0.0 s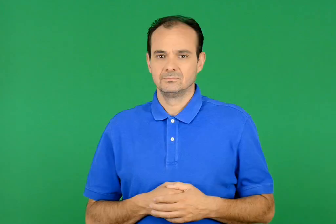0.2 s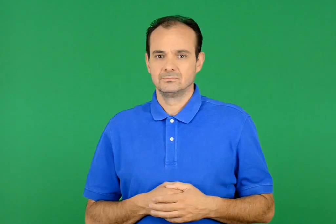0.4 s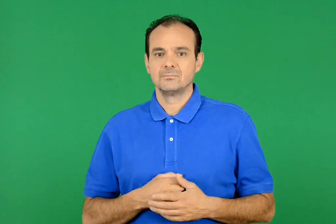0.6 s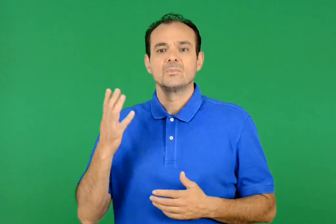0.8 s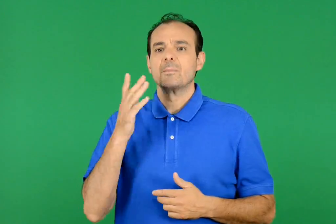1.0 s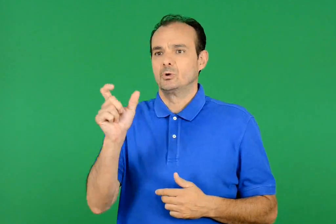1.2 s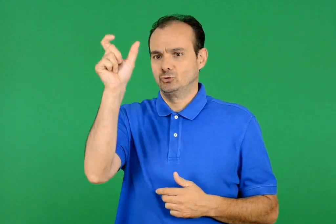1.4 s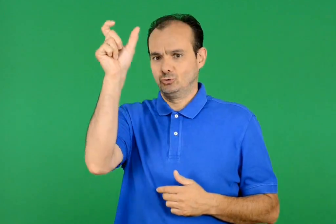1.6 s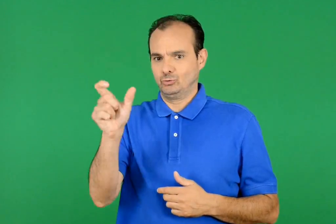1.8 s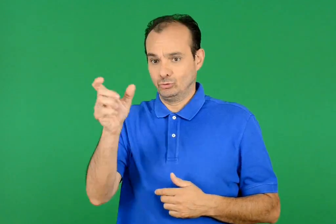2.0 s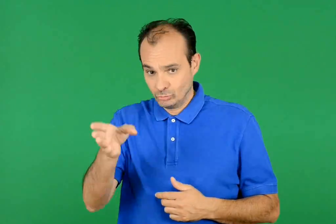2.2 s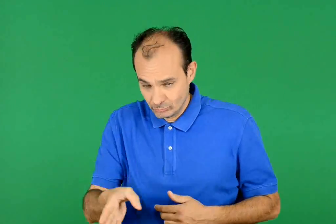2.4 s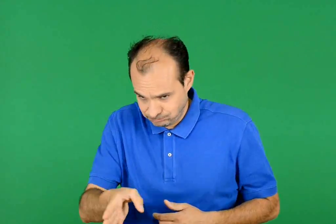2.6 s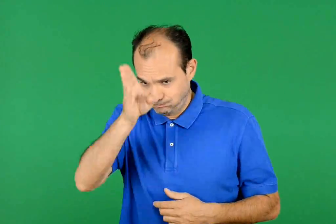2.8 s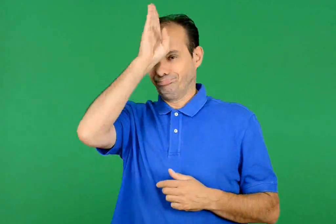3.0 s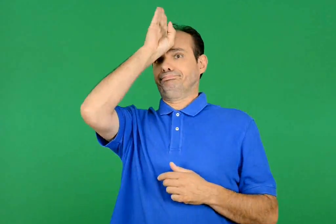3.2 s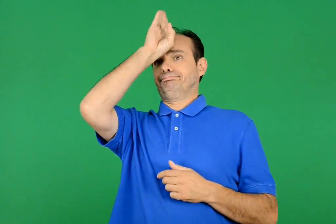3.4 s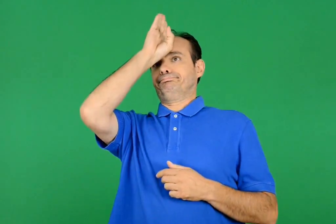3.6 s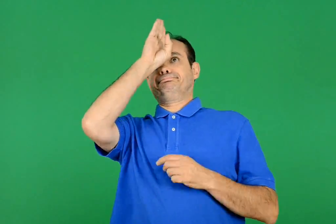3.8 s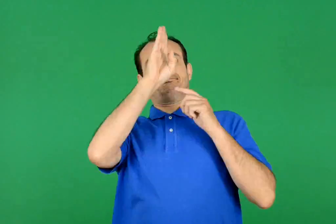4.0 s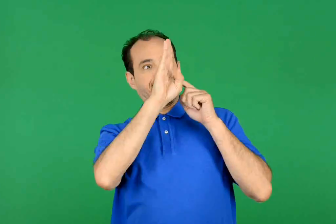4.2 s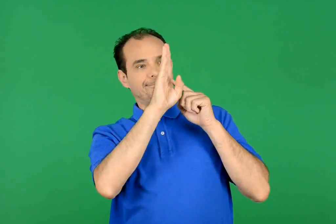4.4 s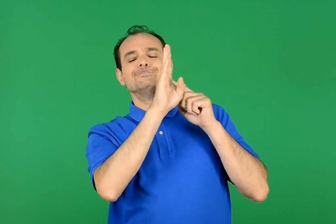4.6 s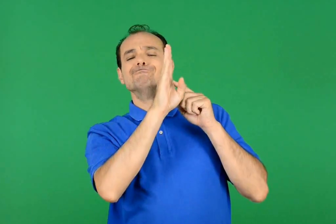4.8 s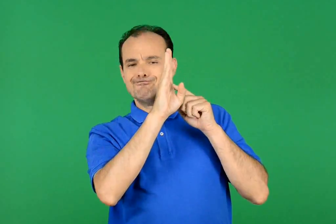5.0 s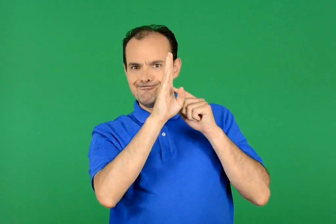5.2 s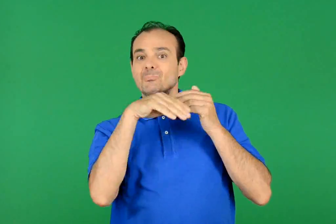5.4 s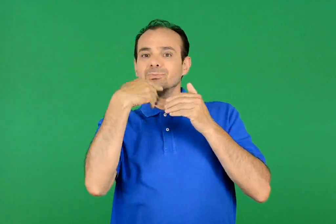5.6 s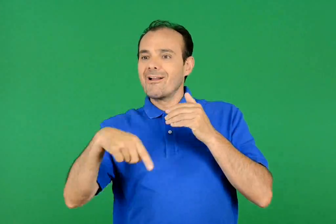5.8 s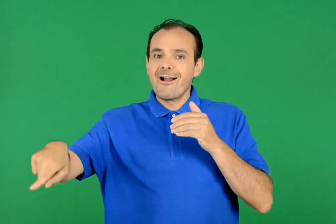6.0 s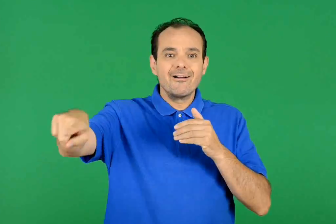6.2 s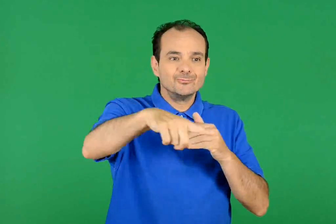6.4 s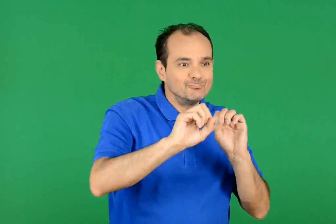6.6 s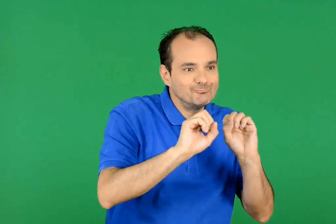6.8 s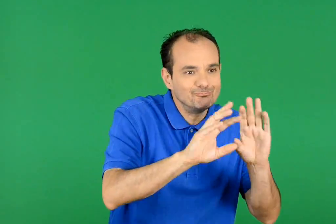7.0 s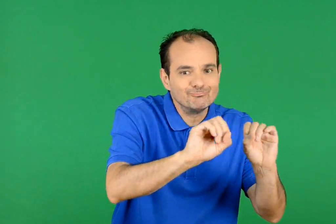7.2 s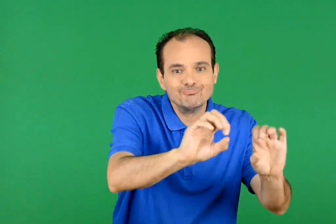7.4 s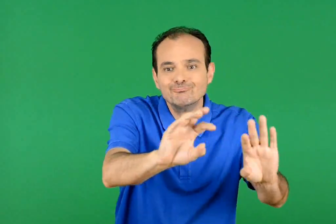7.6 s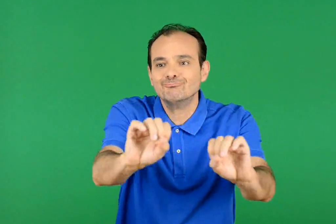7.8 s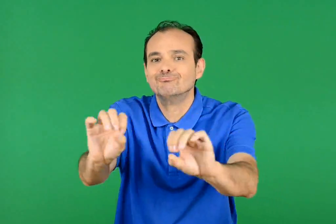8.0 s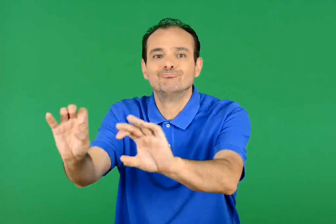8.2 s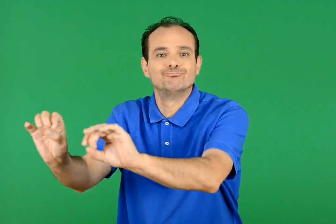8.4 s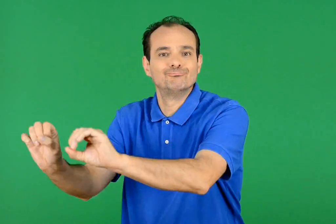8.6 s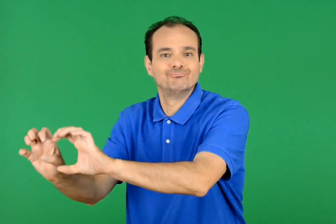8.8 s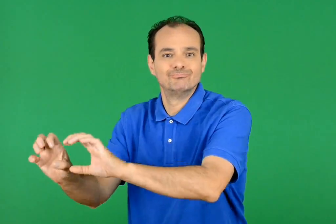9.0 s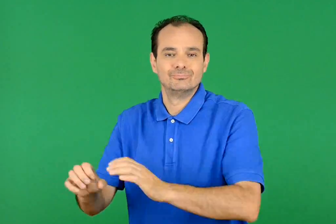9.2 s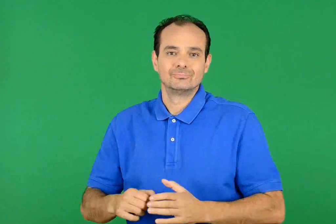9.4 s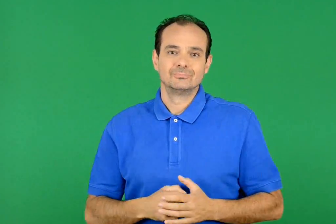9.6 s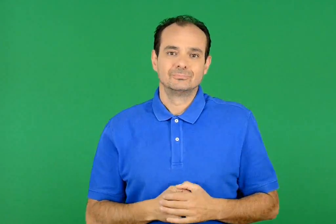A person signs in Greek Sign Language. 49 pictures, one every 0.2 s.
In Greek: αυτό που παθαίνει κάποιος πρέπει να το διδάξει στους άλλους
